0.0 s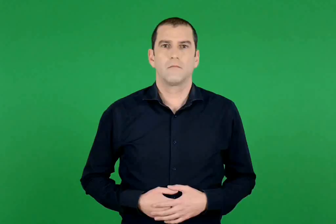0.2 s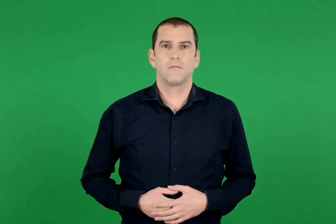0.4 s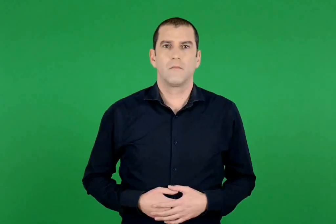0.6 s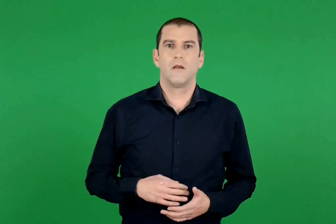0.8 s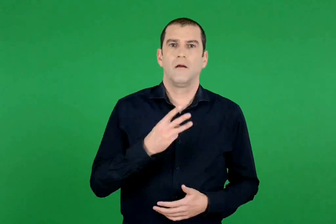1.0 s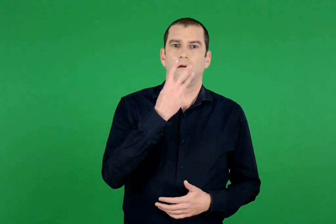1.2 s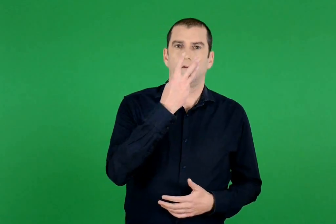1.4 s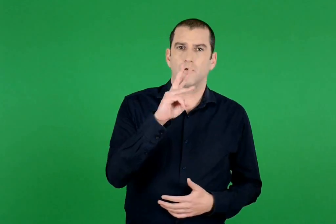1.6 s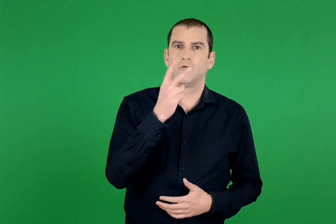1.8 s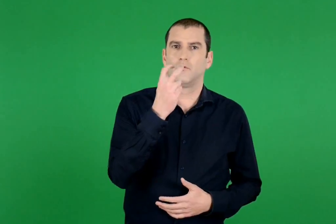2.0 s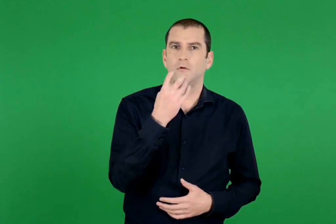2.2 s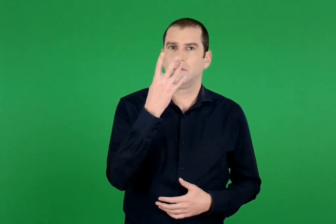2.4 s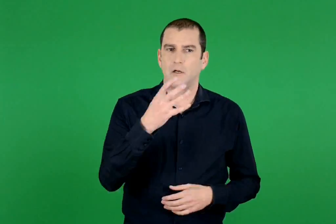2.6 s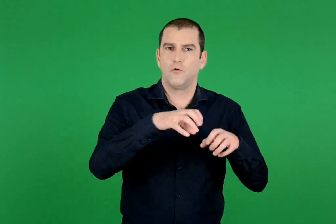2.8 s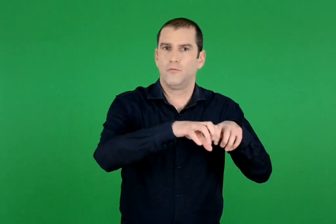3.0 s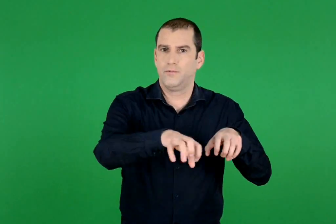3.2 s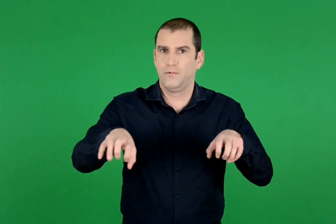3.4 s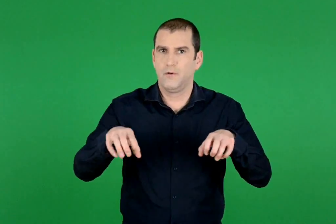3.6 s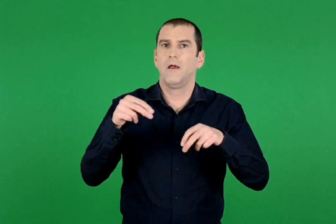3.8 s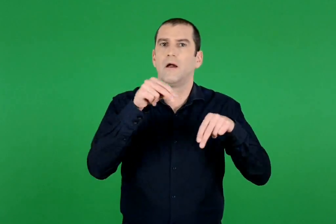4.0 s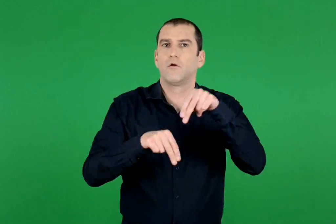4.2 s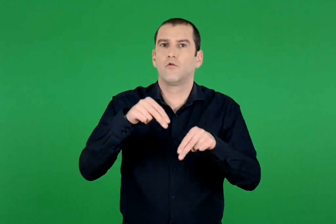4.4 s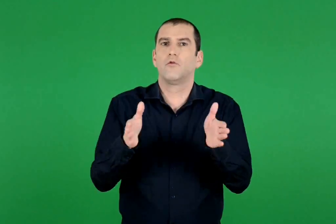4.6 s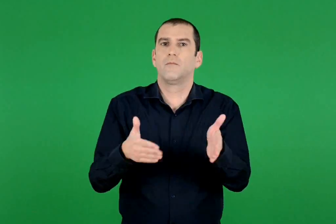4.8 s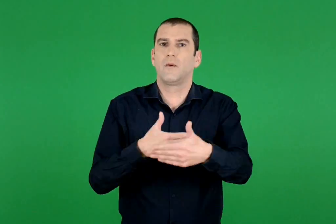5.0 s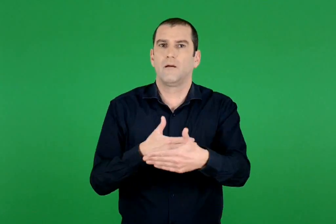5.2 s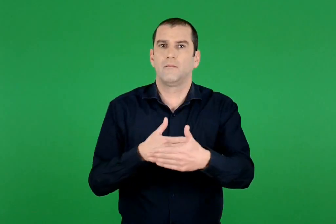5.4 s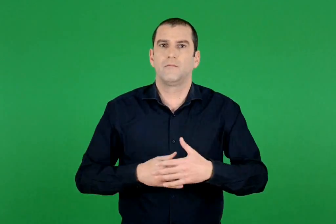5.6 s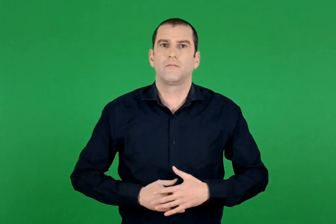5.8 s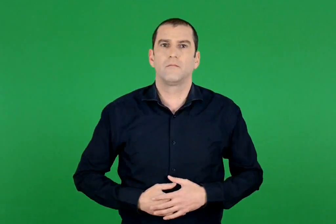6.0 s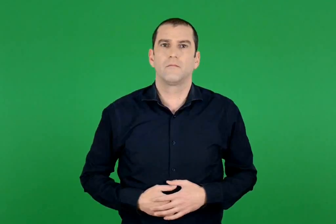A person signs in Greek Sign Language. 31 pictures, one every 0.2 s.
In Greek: 324ο εκλογικό τμήμα
